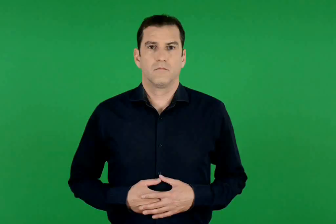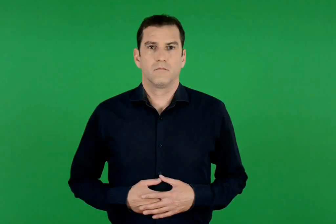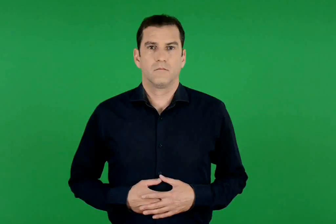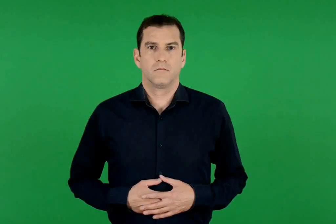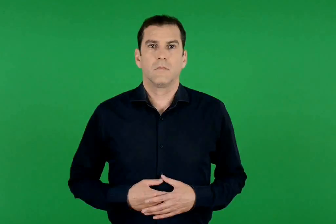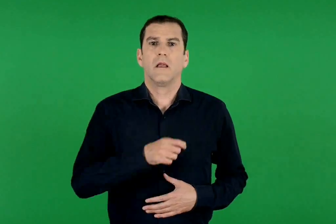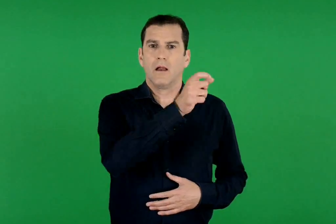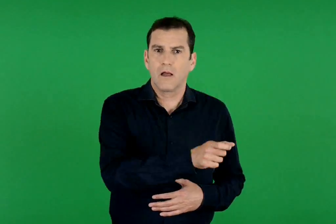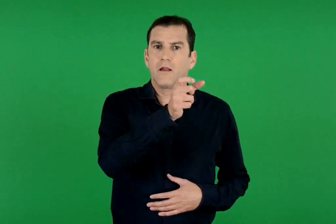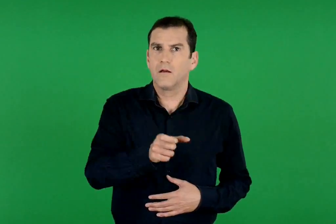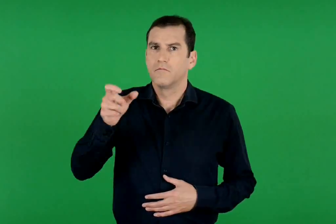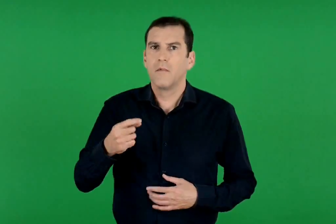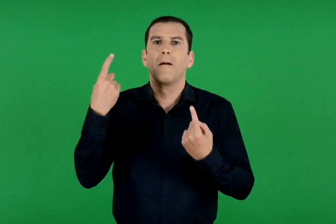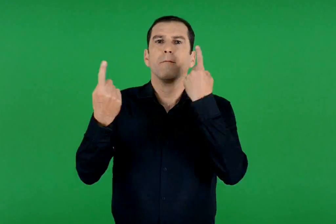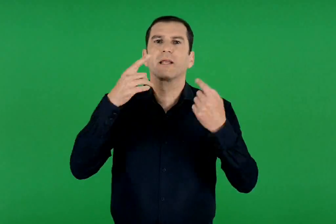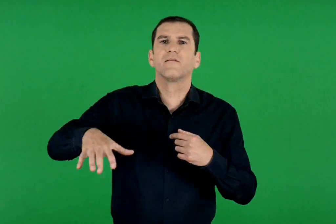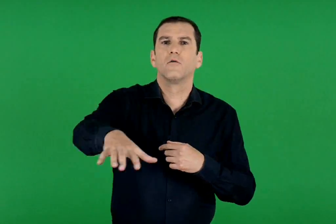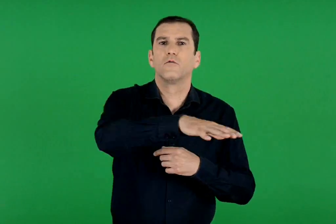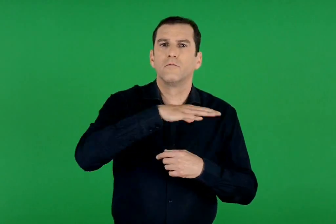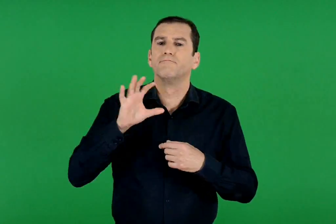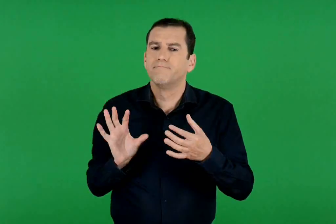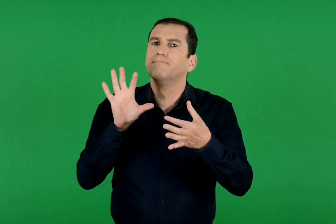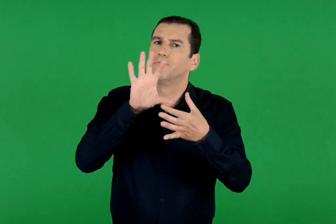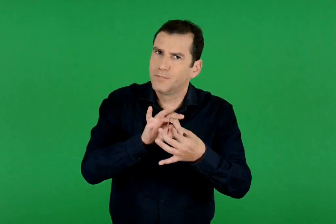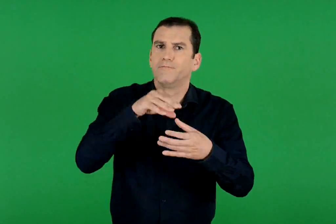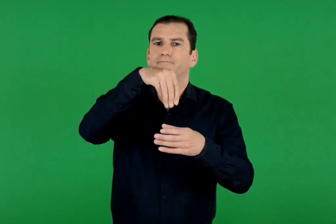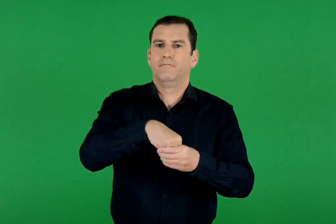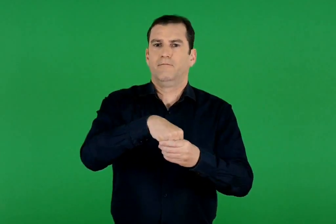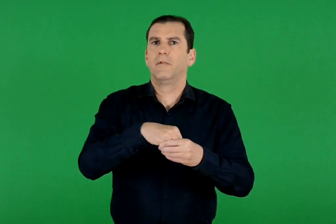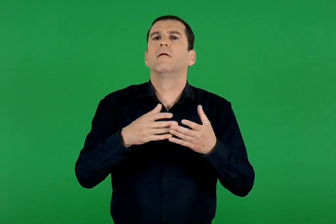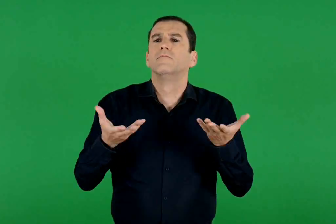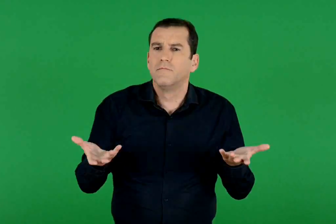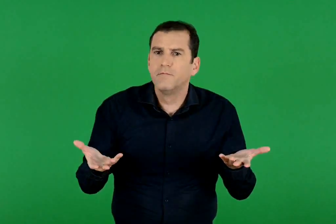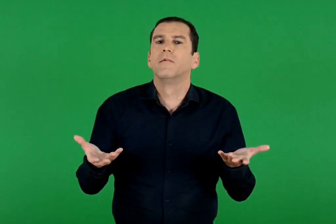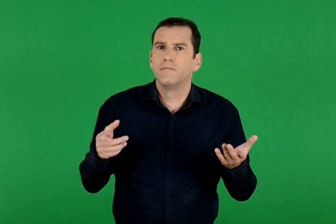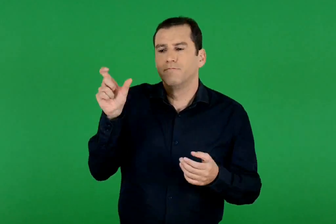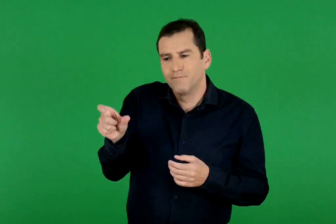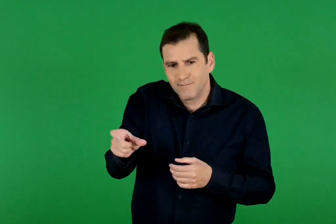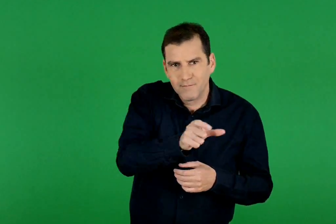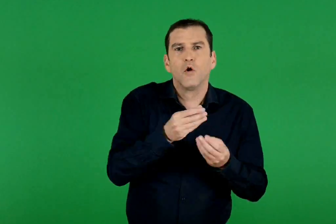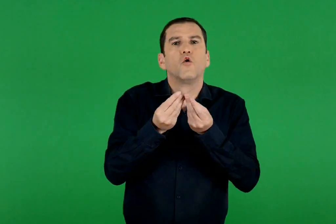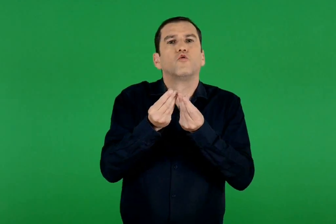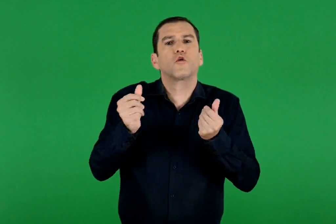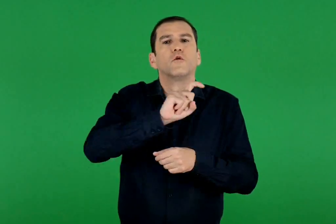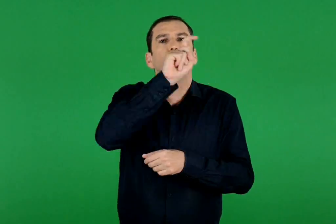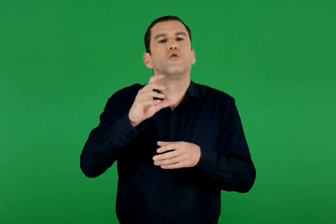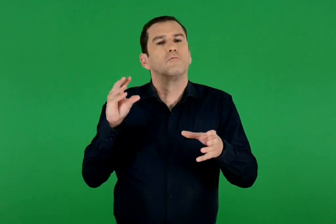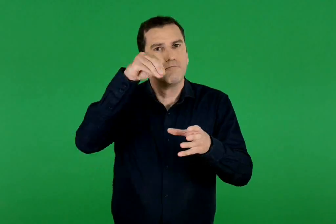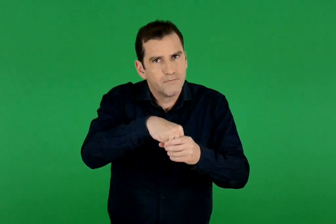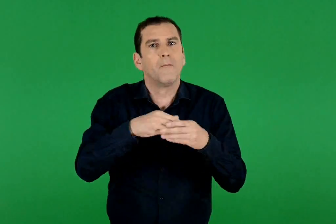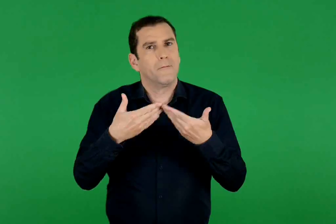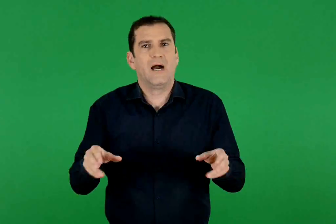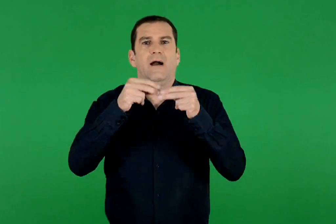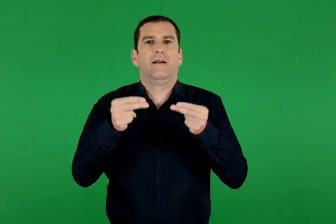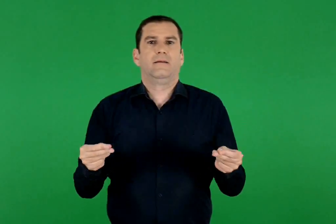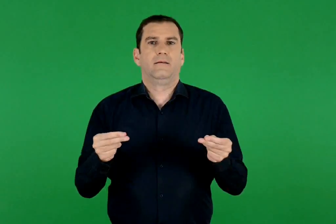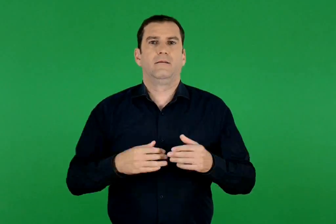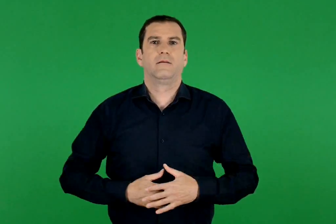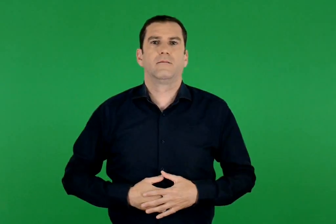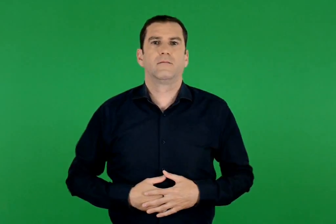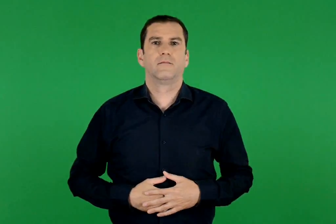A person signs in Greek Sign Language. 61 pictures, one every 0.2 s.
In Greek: καθένα προσαρμόζεται στο περιβάλλον , δηλαδή έχει βρει τη δική του λύση για να ζει σε αυτό
